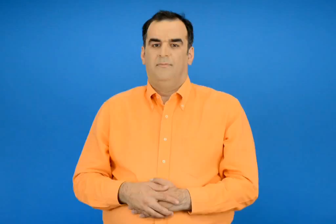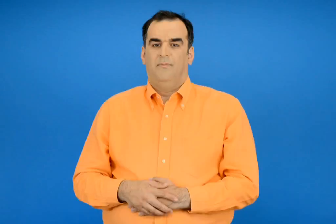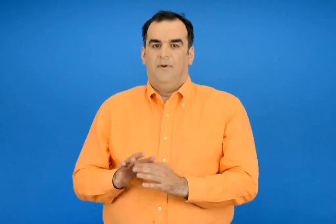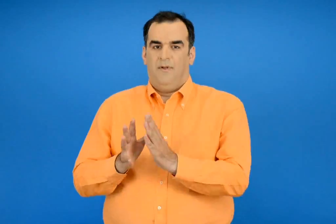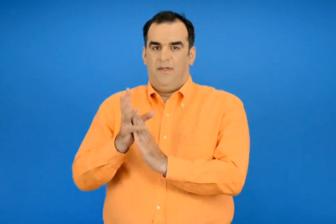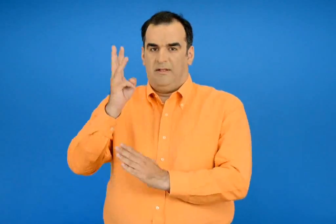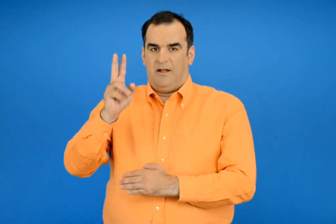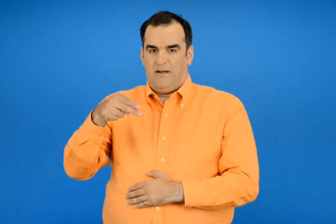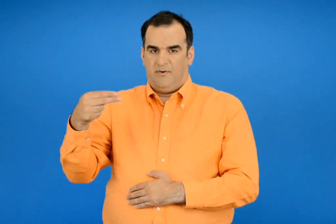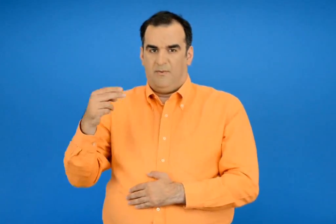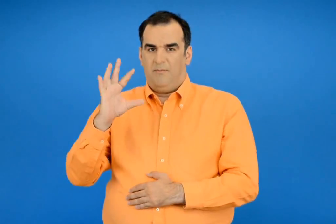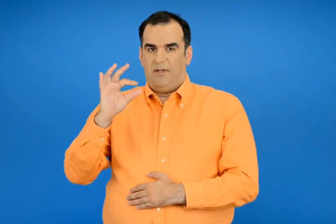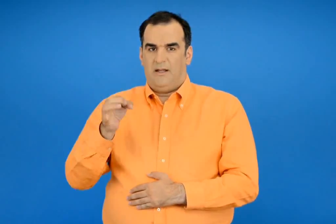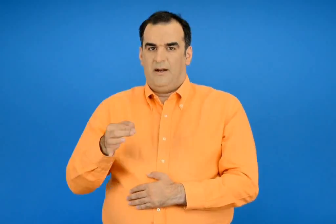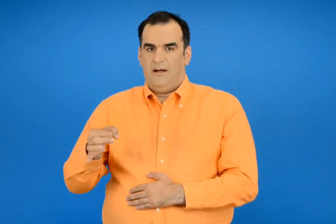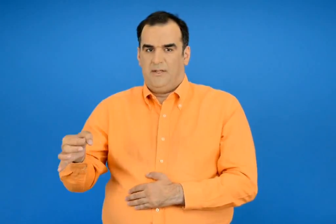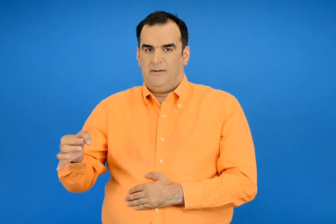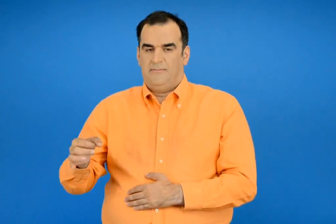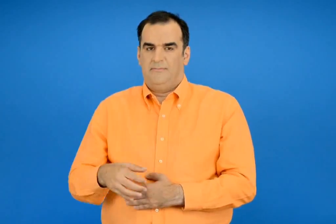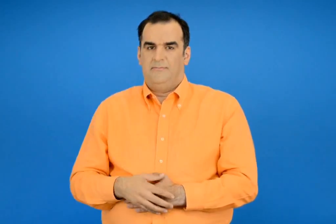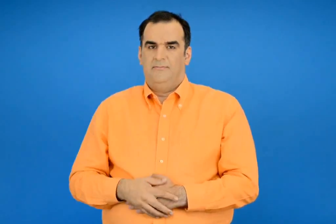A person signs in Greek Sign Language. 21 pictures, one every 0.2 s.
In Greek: 13 € και 50 λεπτό
